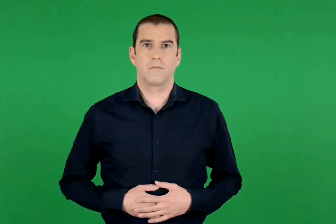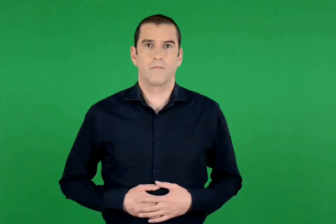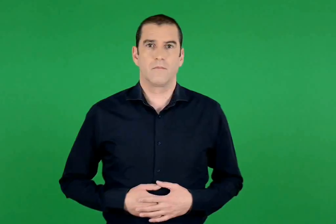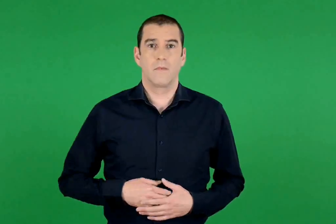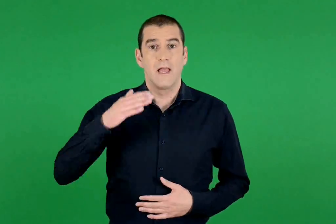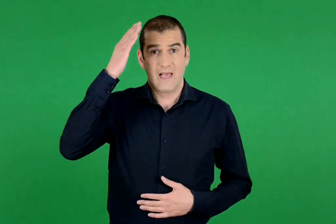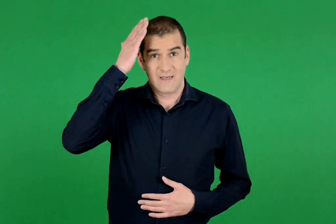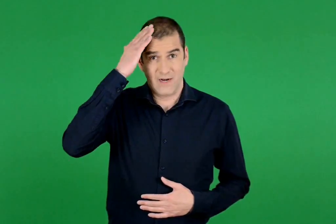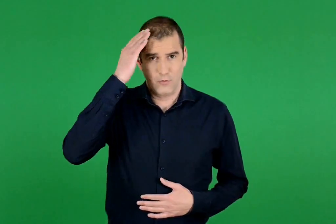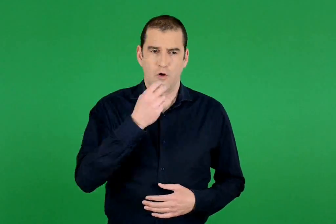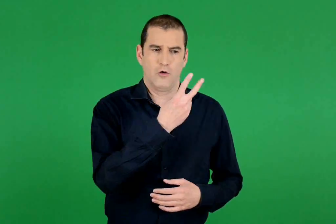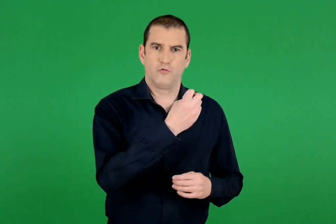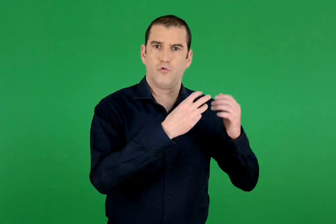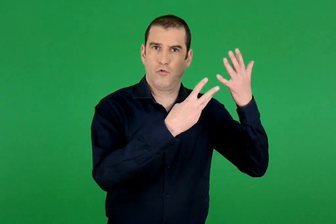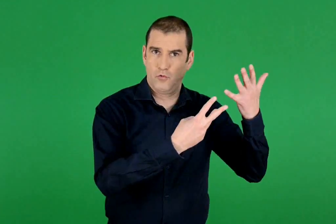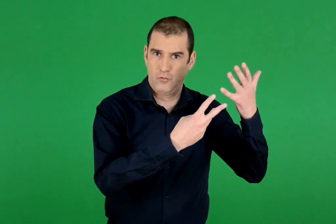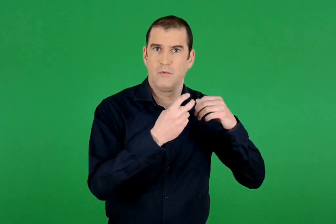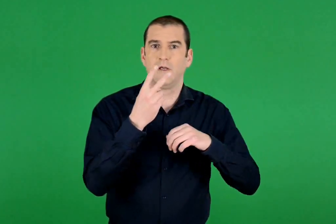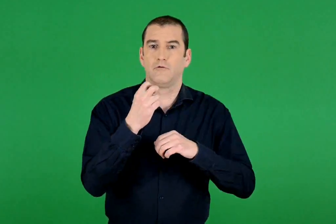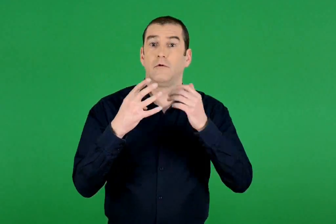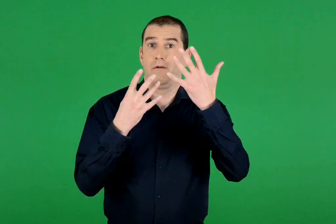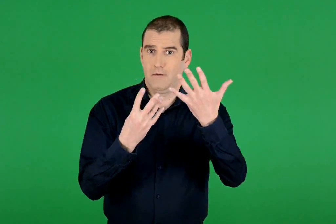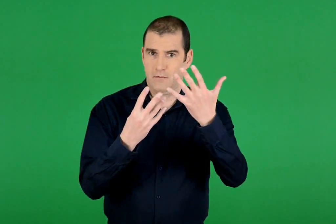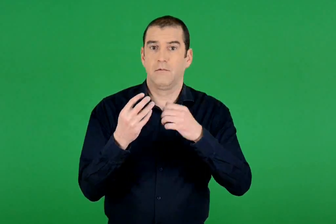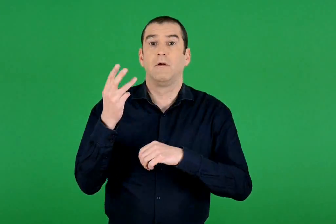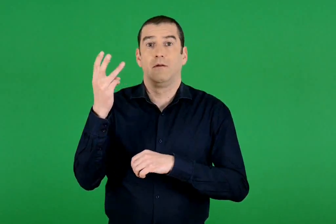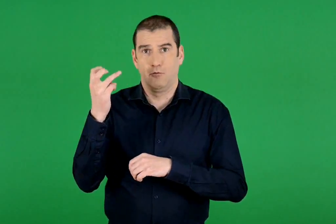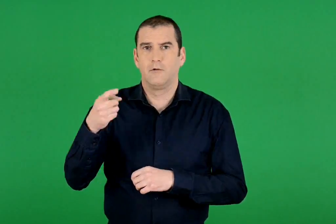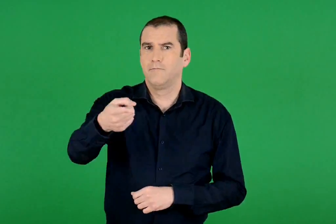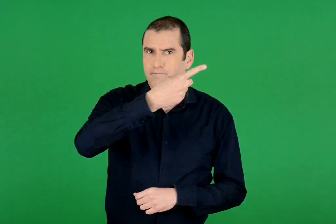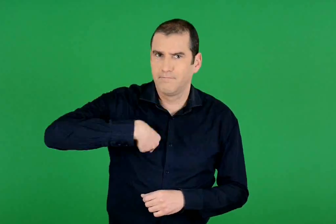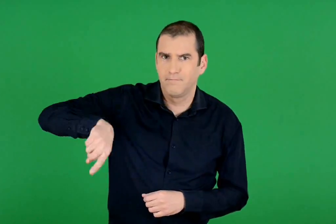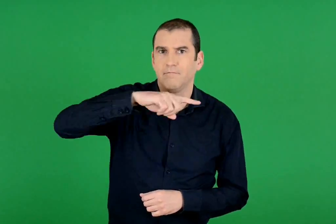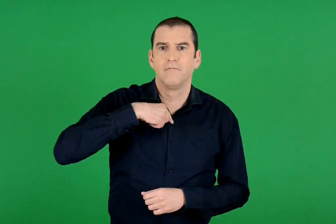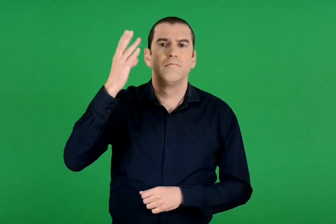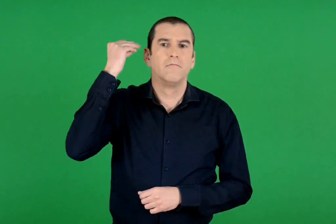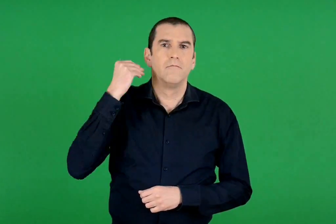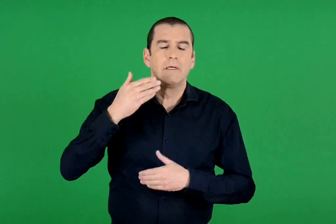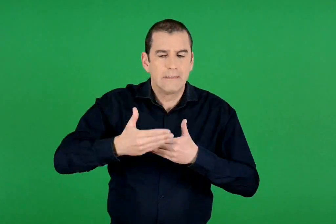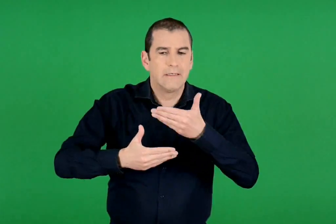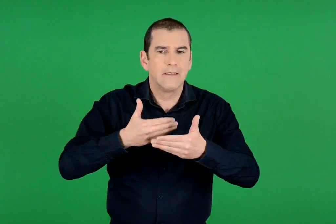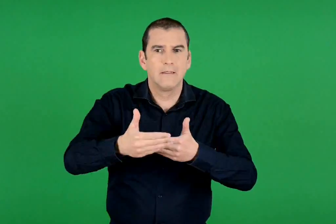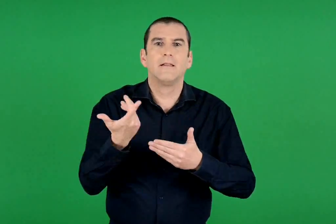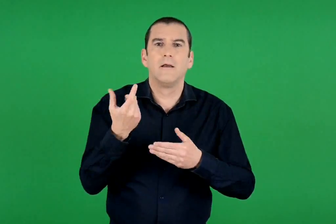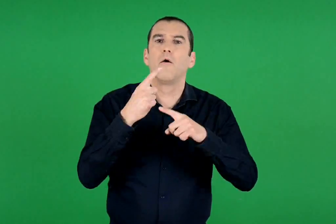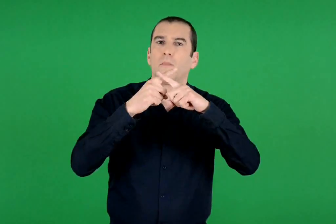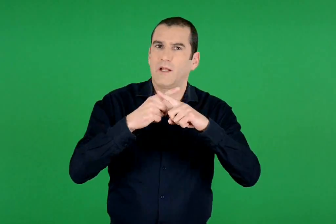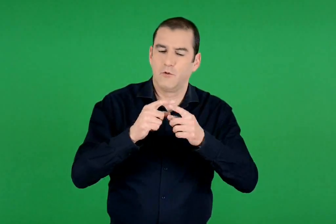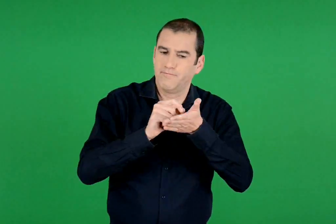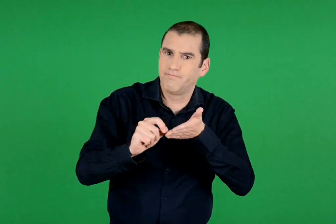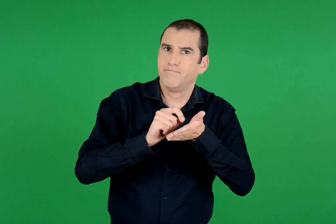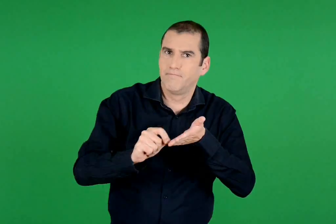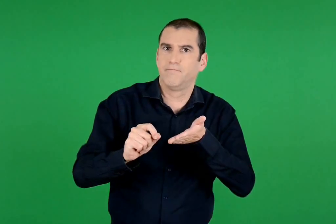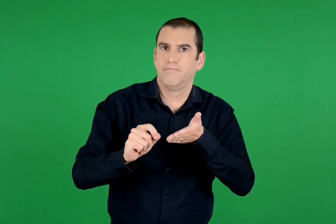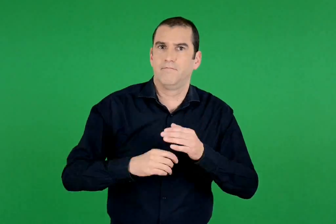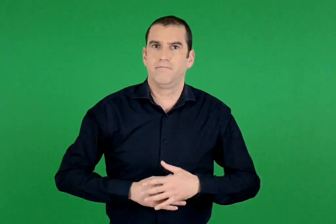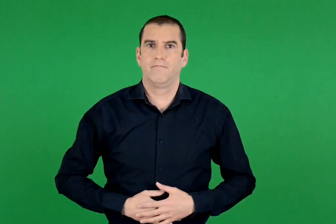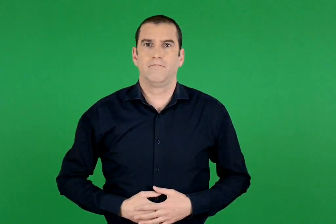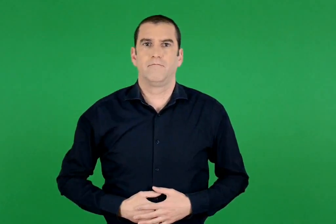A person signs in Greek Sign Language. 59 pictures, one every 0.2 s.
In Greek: στο 28ο , 29ο και 30ο κεφάλαιο θα μάθουμε σταδιακά τον γραπτό πολλαπλασιασμό
